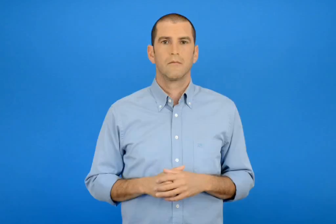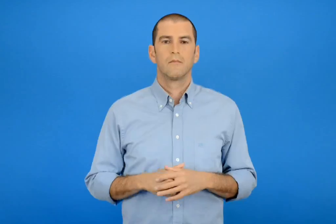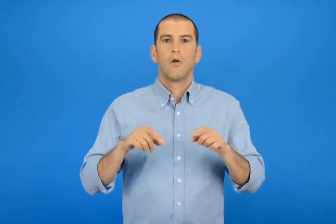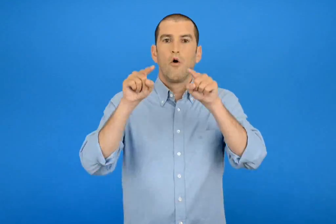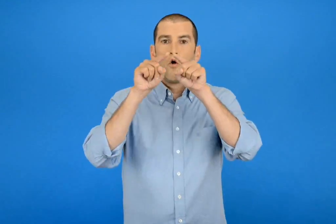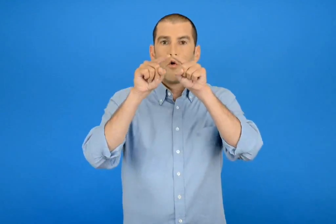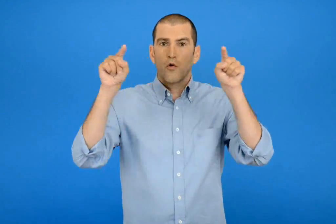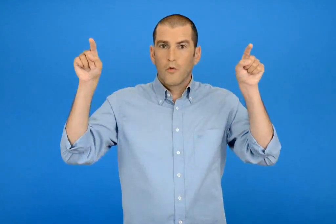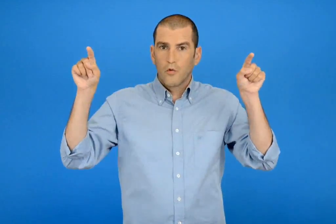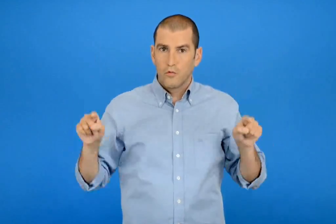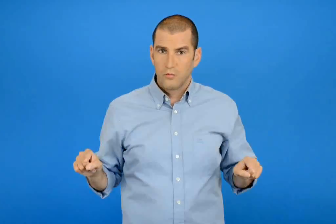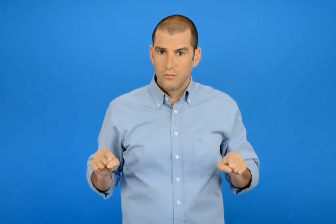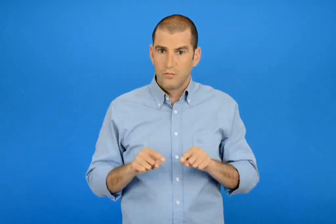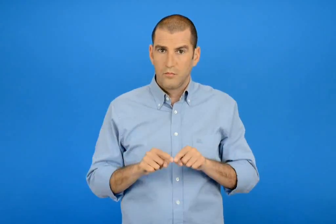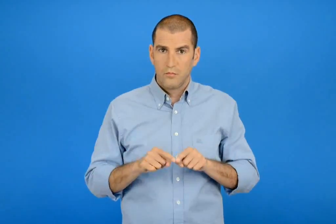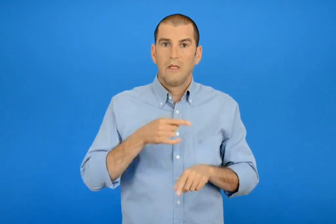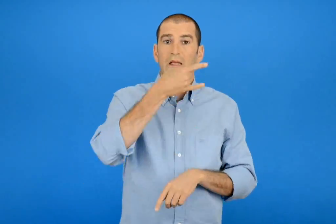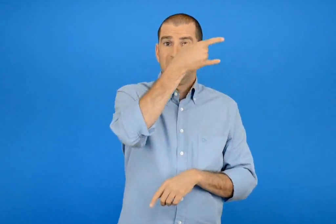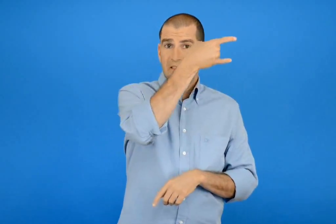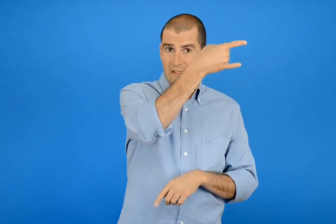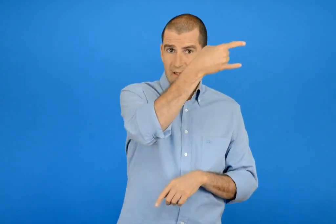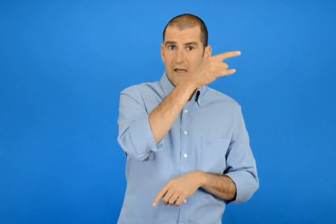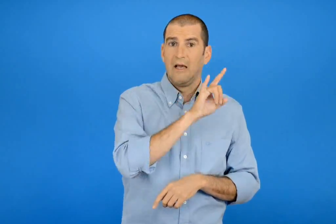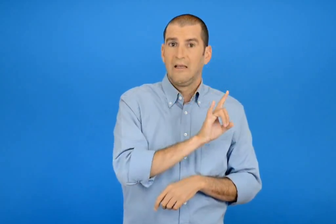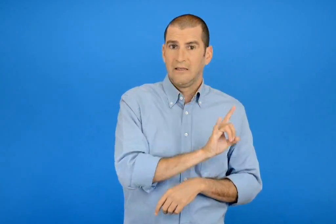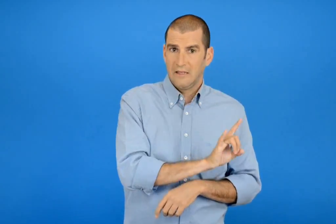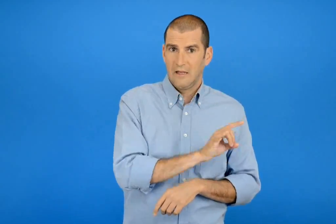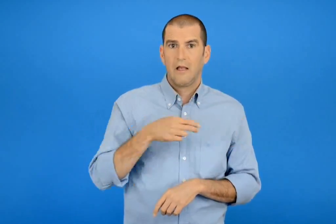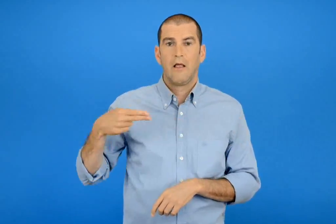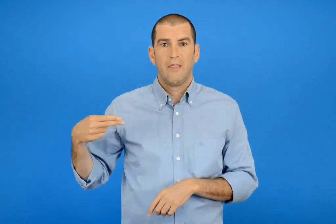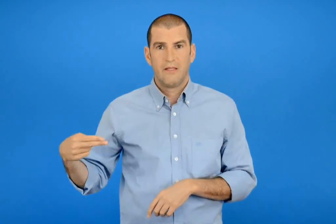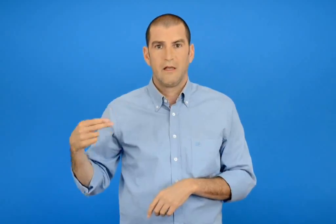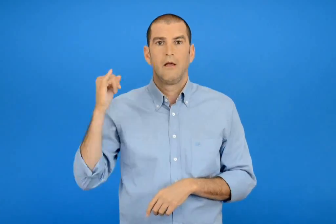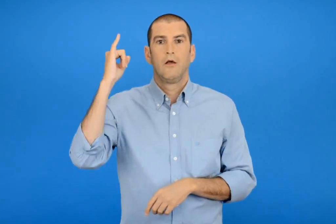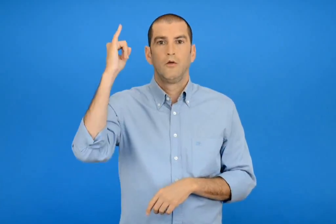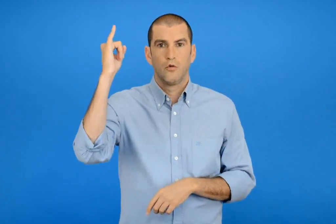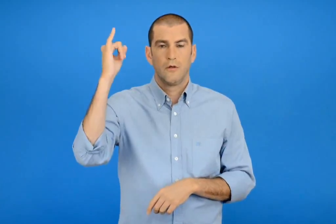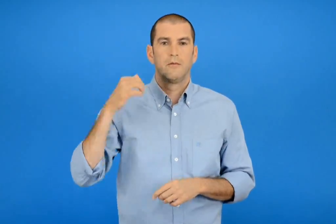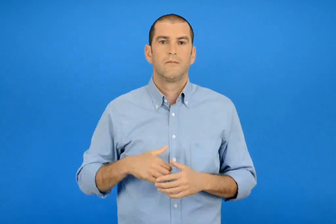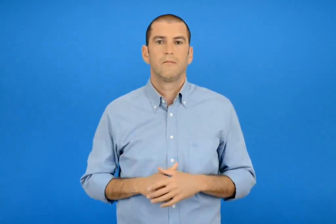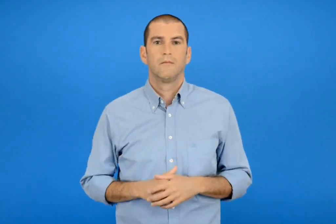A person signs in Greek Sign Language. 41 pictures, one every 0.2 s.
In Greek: ορθογώνιο παραλληλόγραμμο ζηθι
